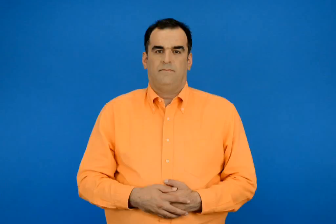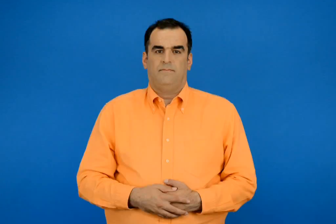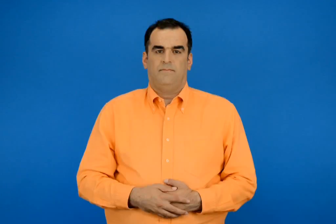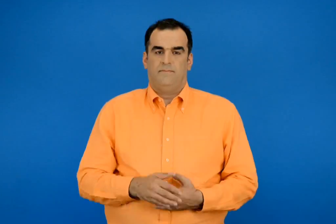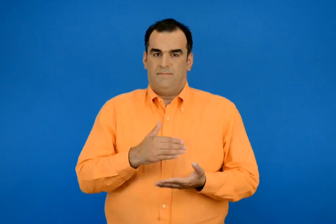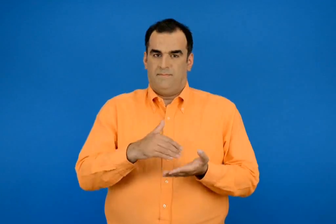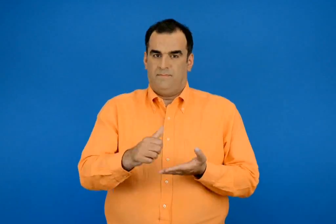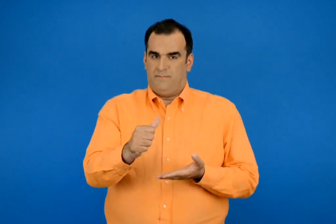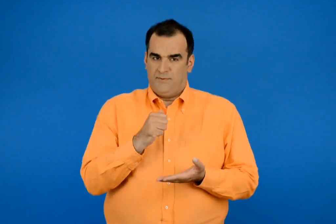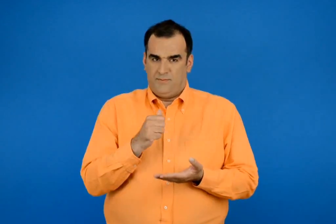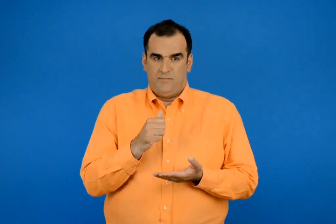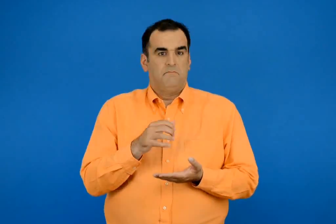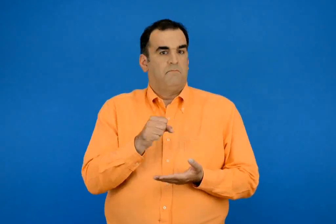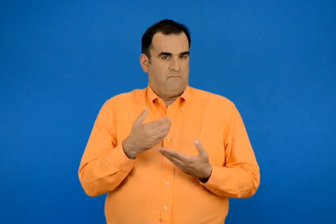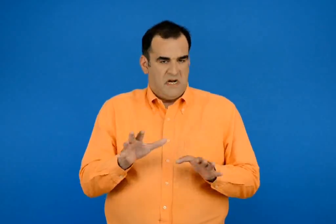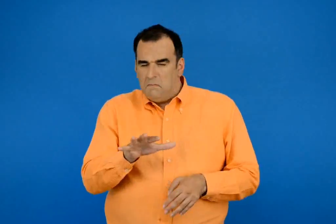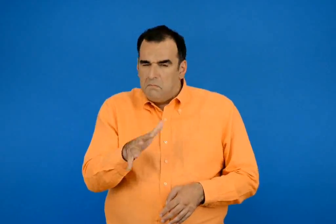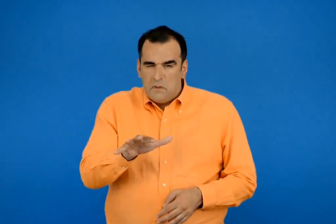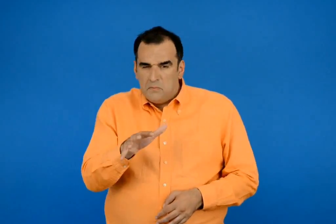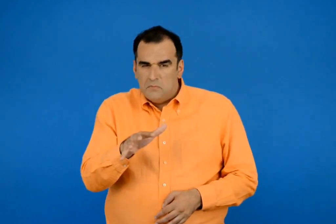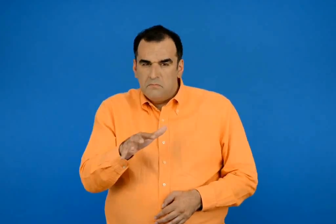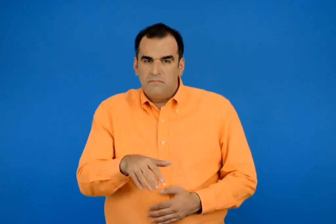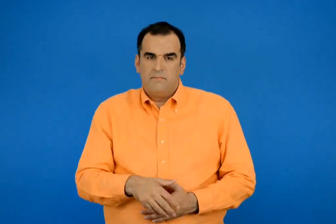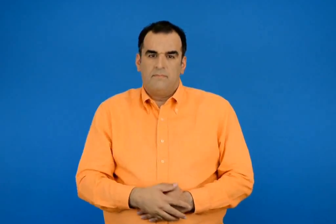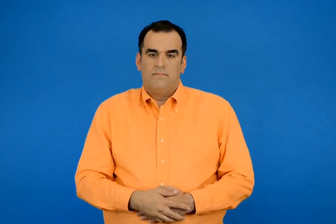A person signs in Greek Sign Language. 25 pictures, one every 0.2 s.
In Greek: πήραν ρέστα περίπου
